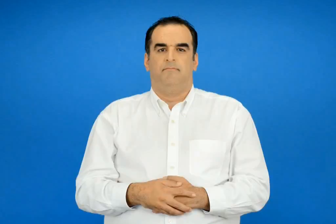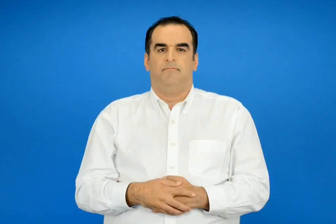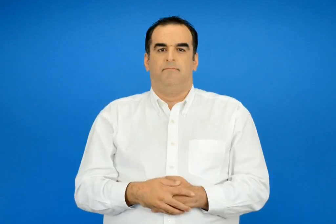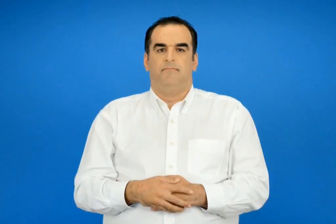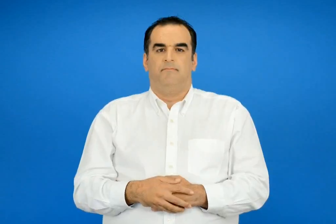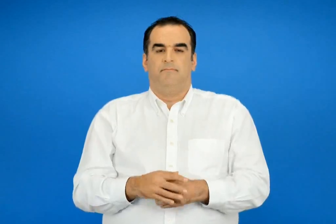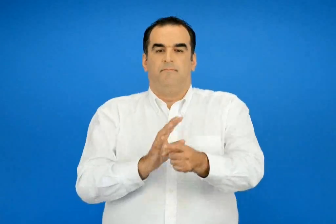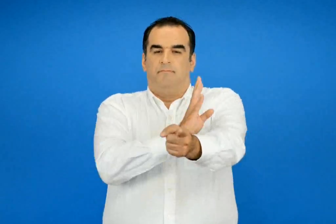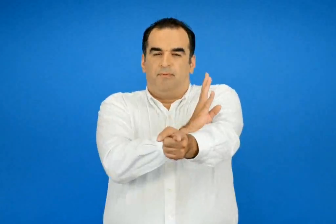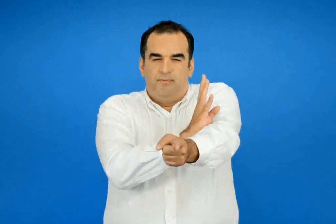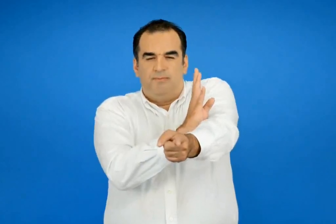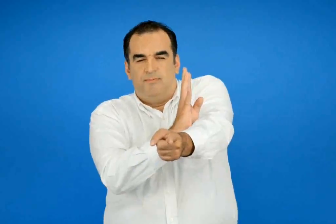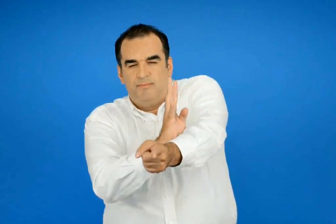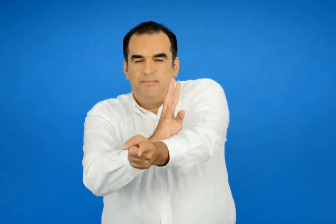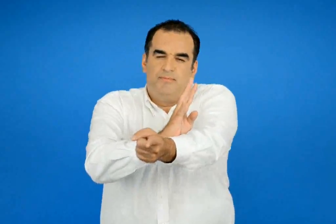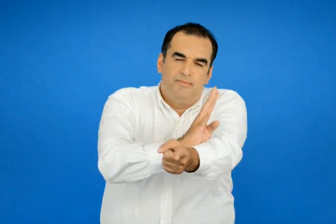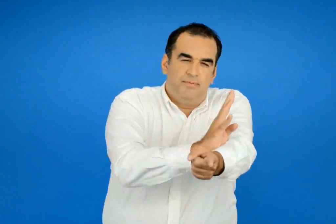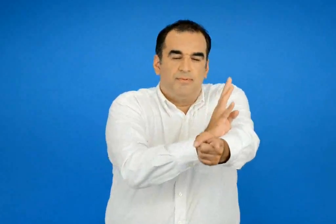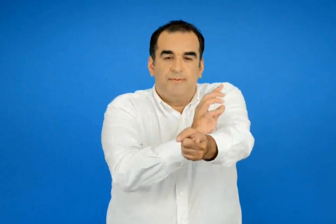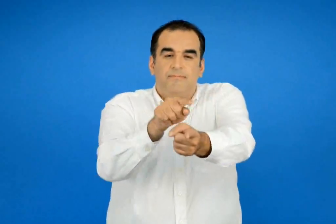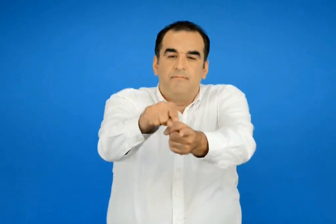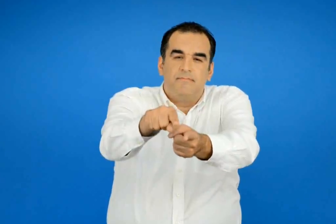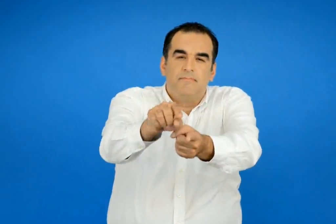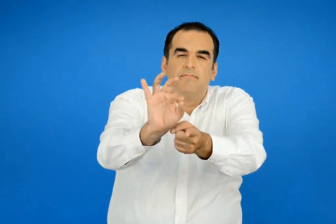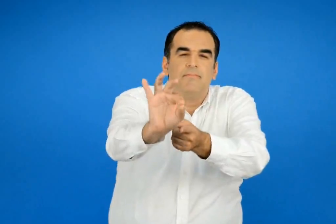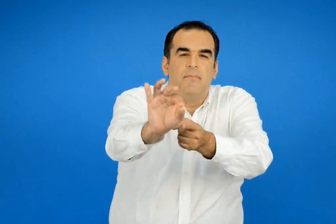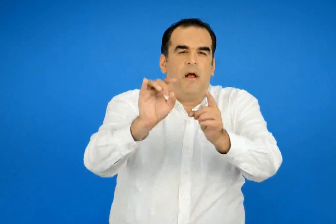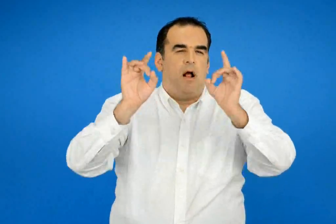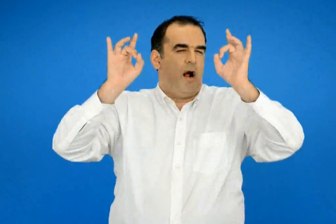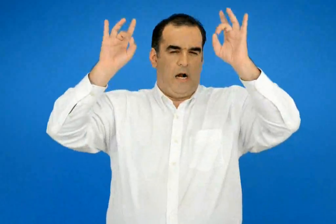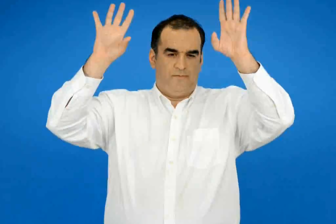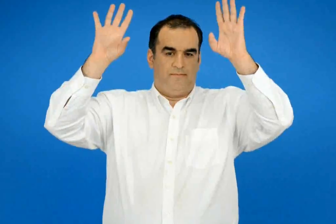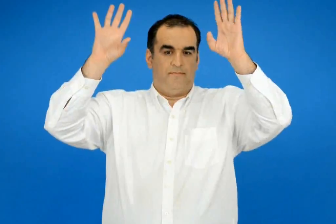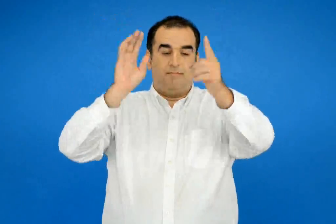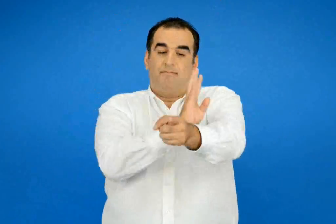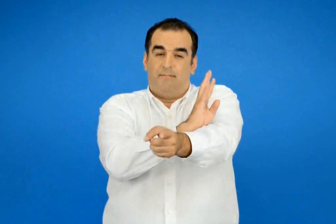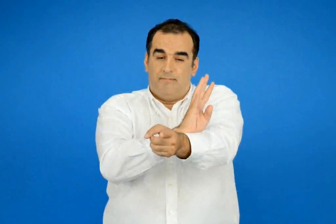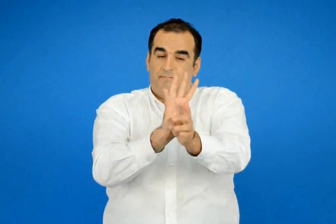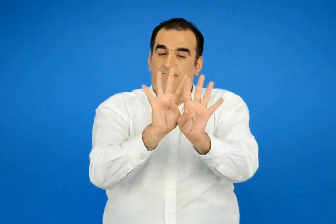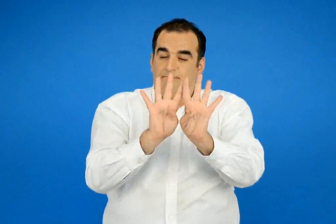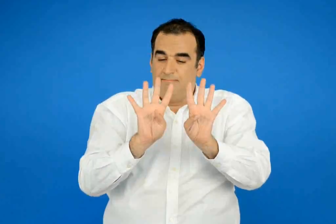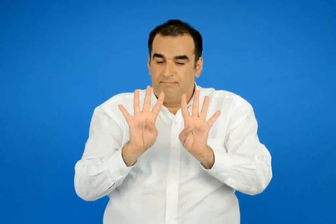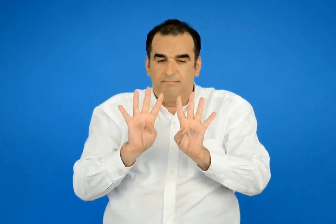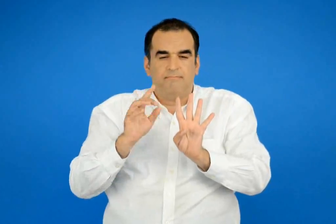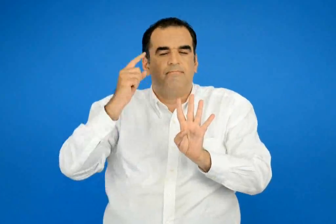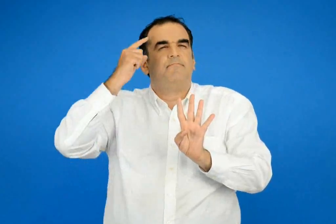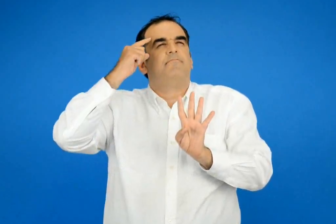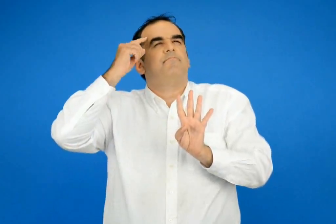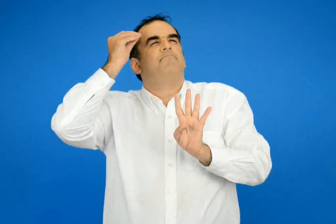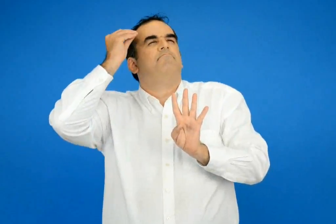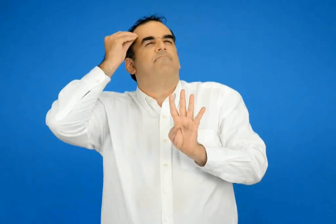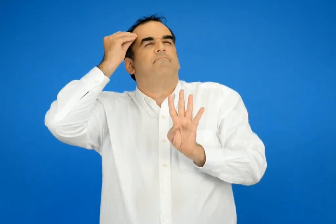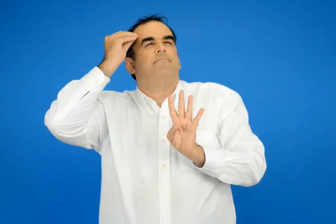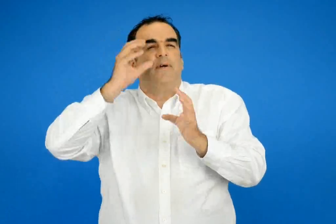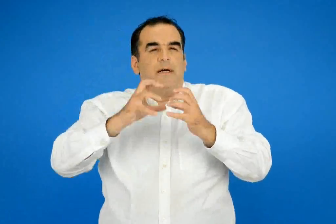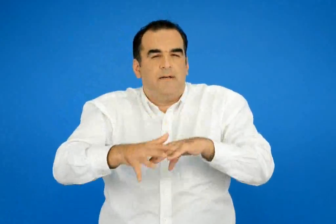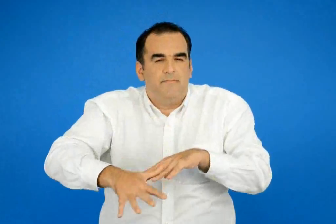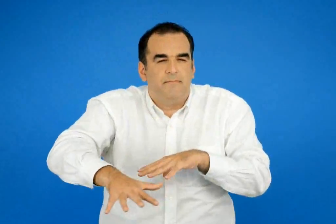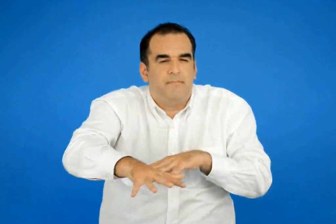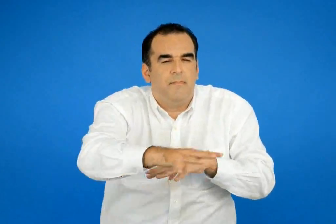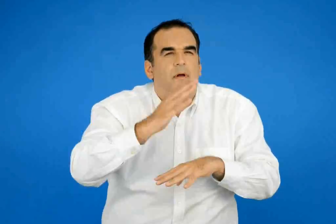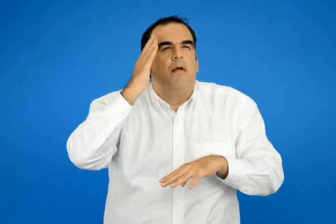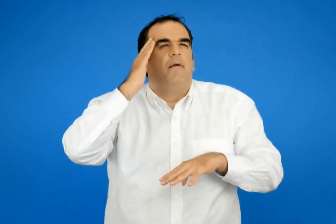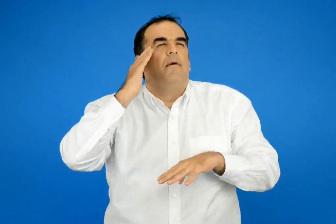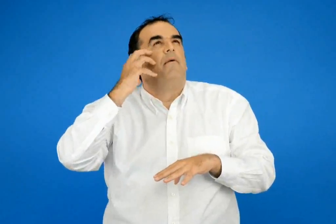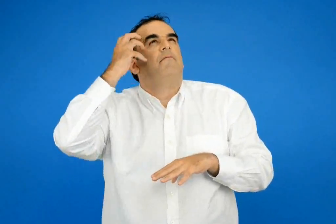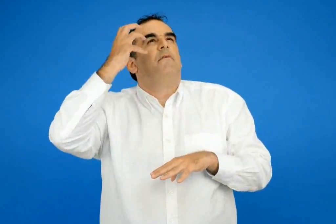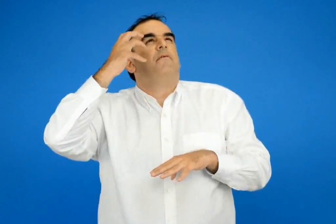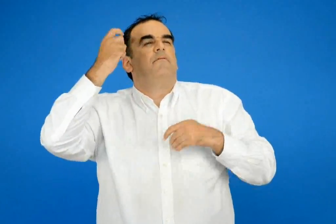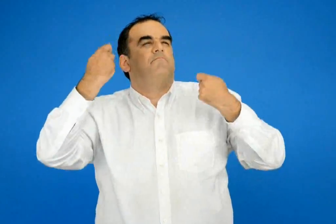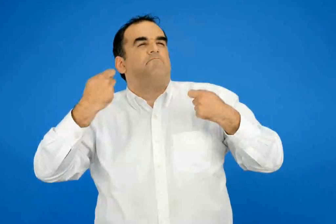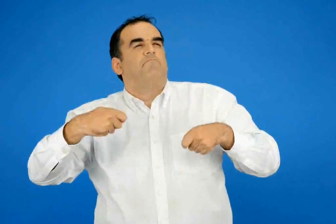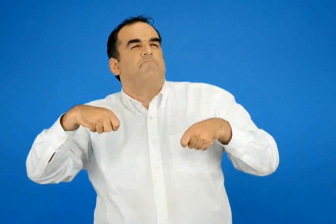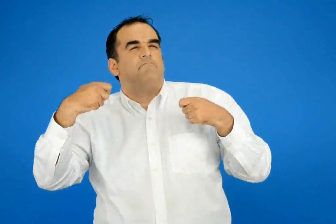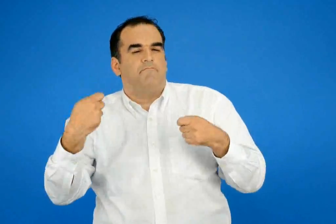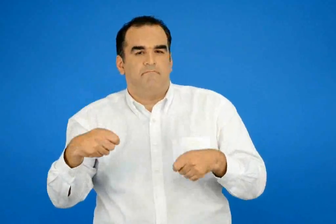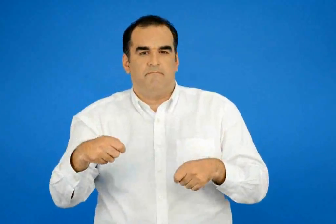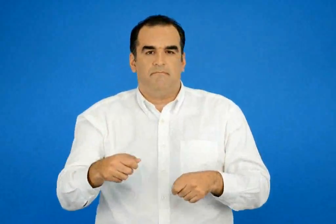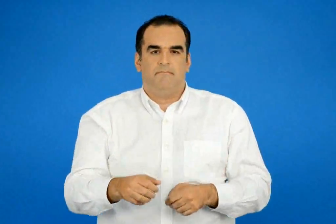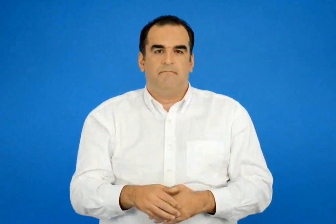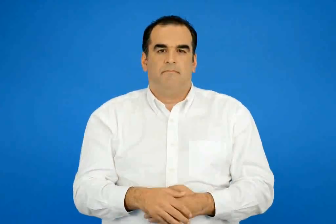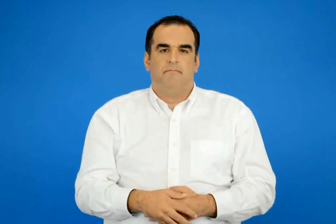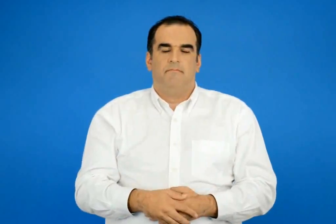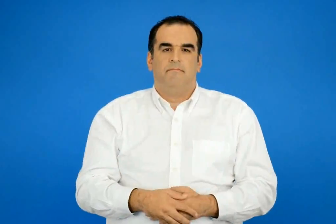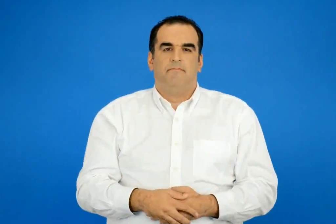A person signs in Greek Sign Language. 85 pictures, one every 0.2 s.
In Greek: τράβηξαν προς το άγνωστο με μια μονάχα έγνοια να βρουν τα μακαρόνια μας μια γη παραμυθένια
